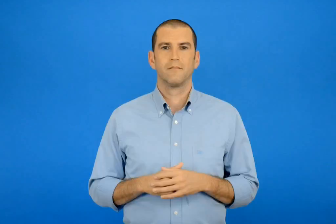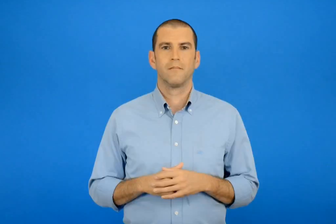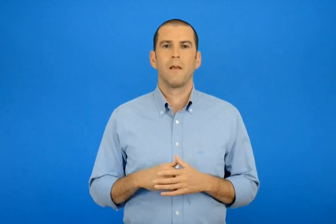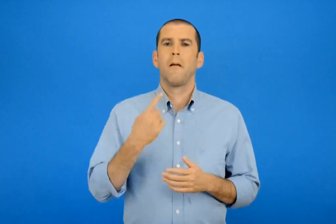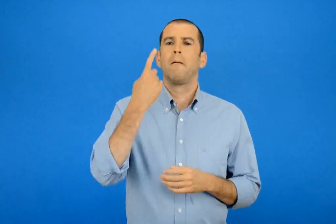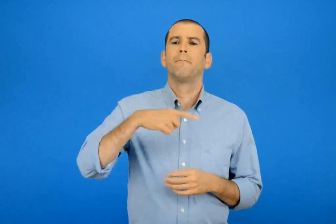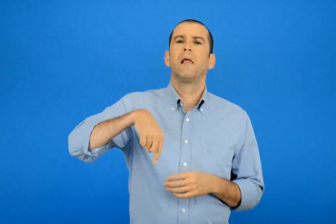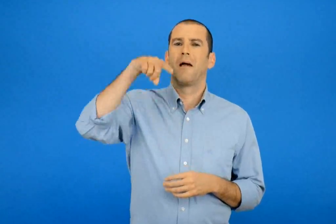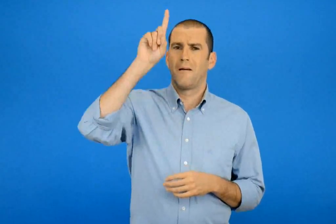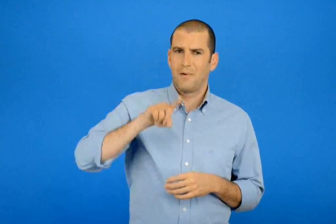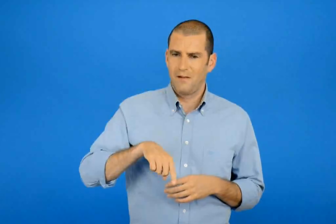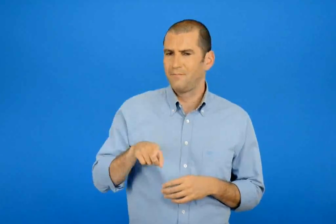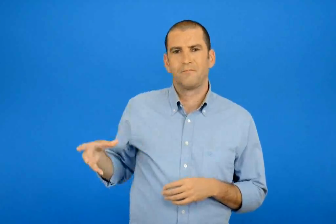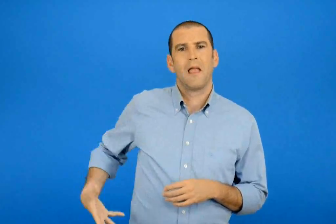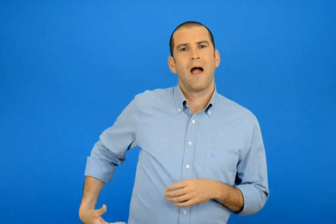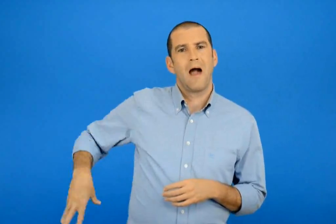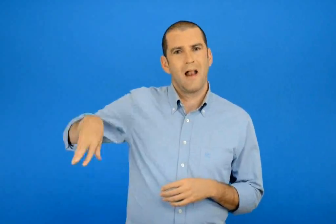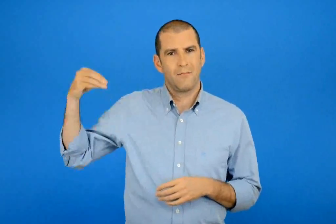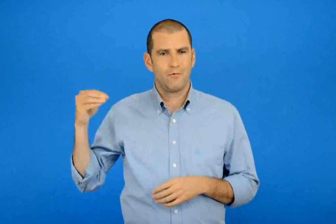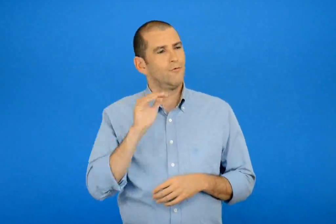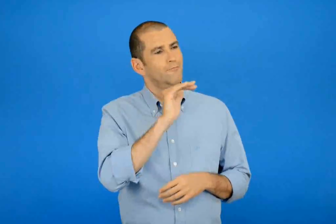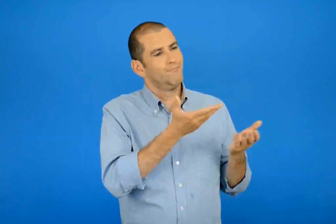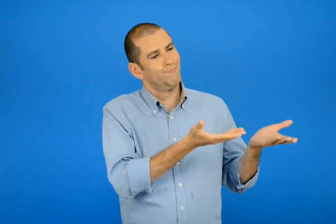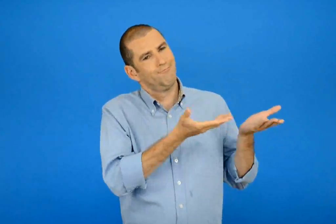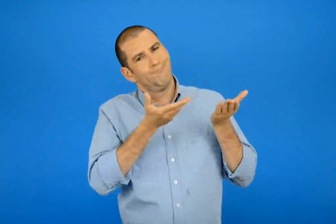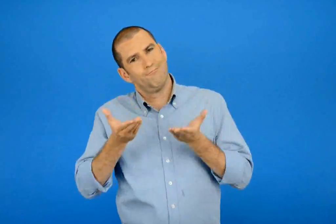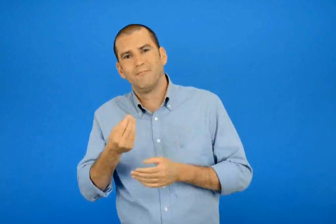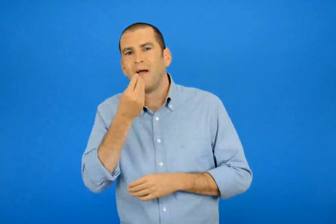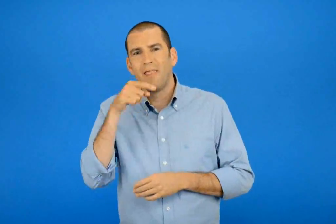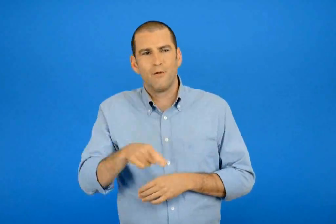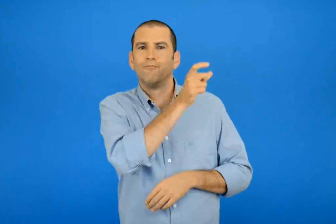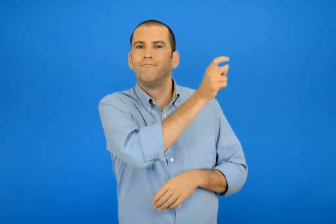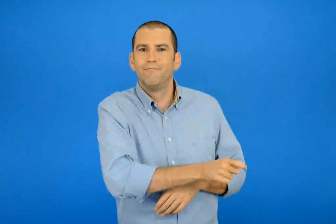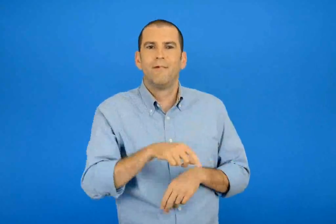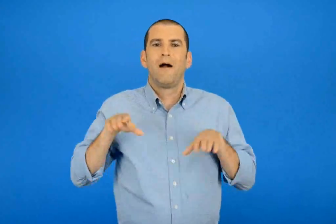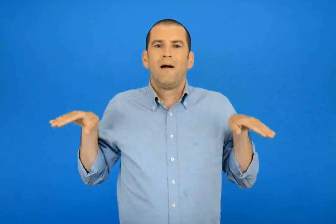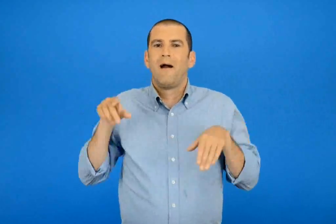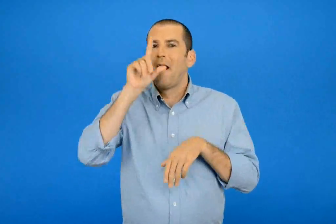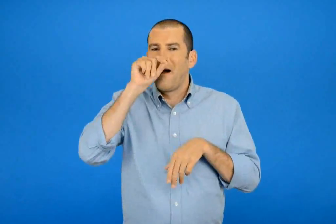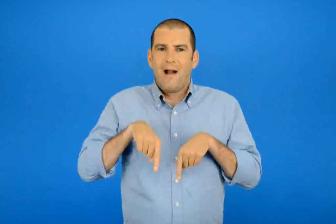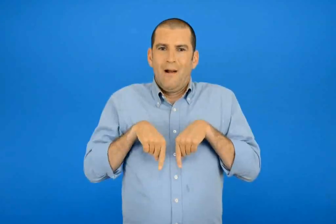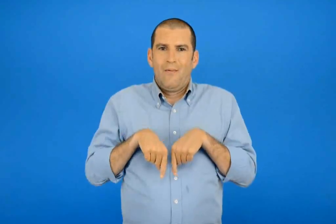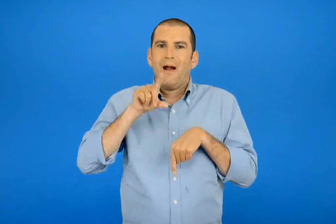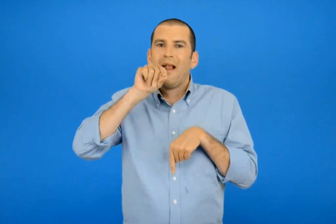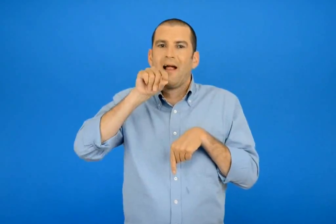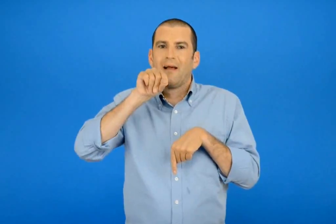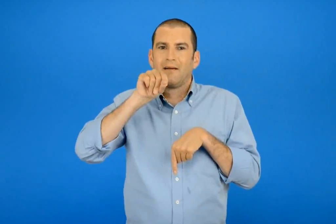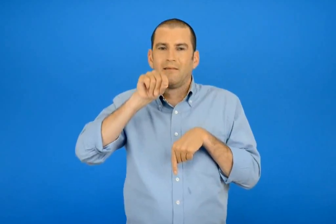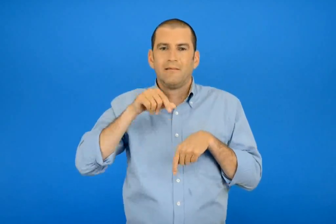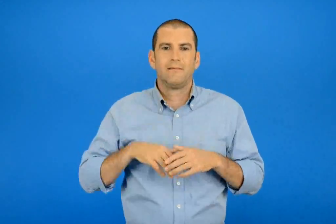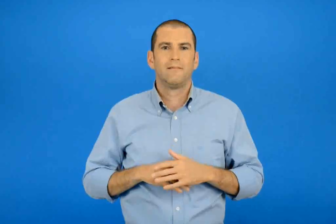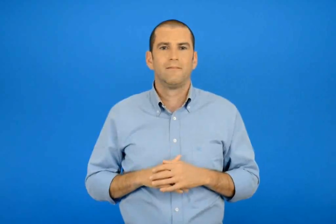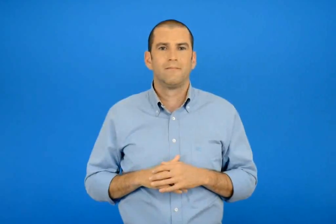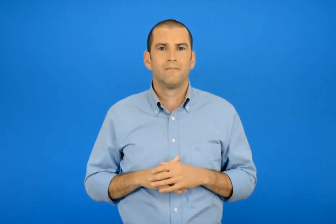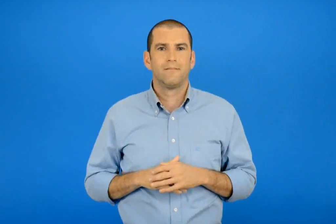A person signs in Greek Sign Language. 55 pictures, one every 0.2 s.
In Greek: το λελέκι προσκλήθηκε μια μέρα σε δείπνο από την αλεπού
